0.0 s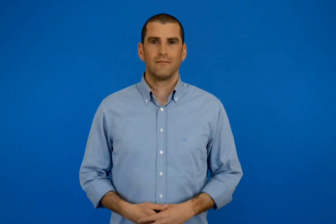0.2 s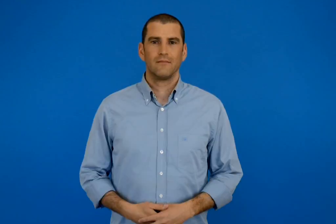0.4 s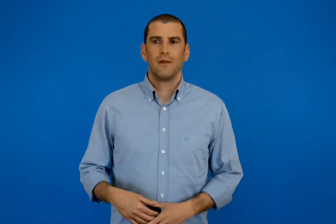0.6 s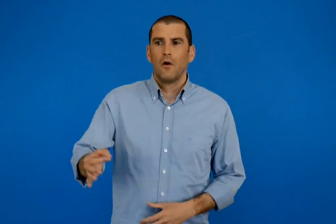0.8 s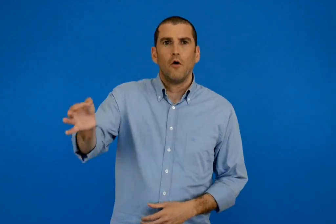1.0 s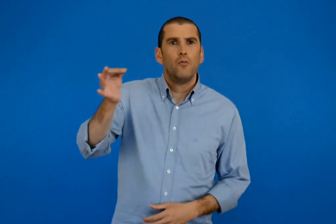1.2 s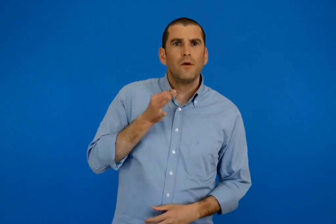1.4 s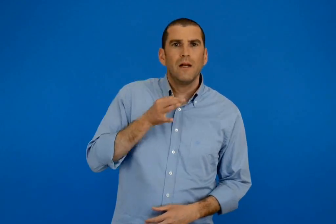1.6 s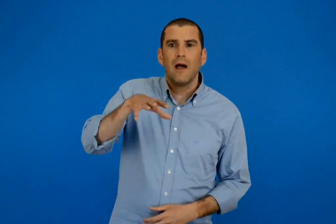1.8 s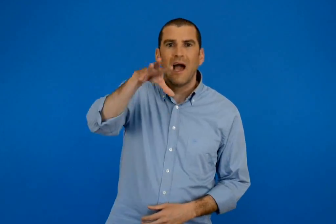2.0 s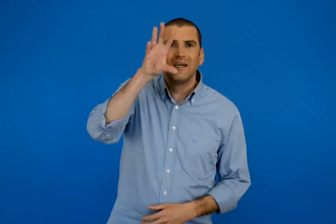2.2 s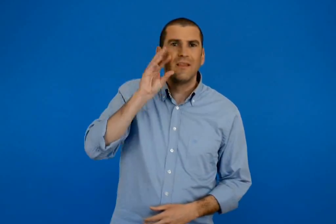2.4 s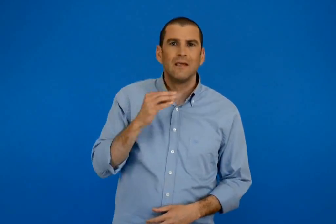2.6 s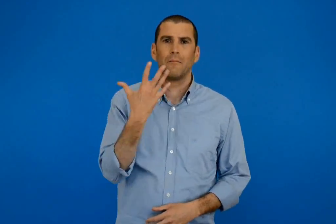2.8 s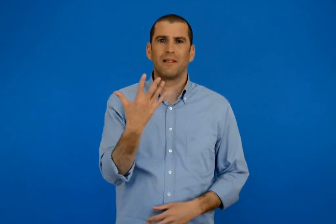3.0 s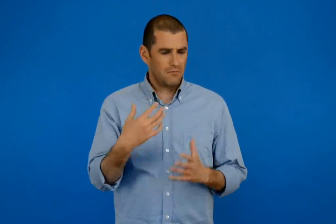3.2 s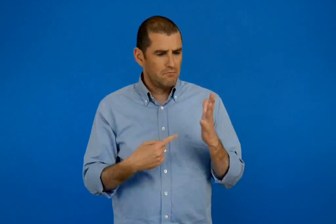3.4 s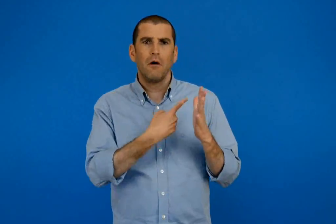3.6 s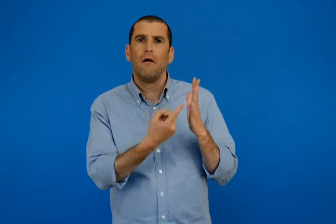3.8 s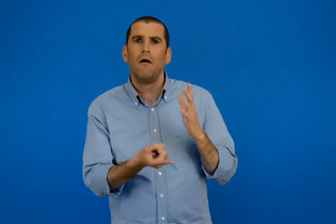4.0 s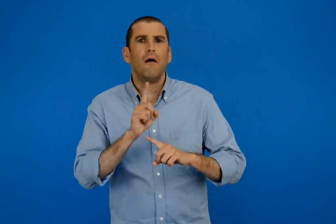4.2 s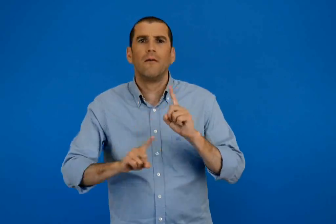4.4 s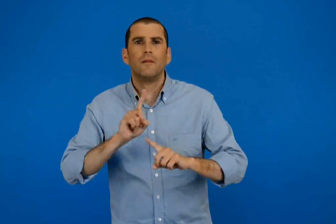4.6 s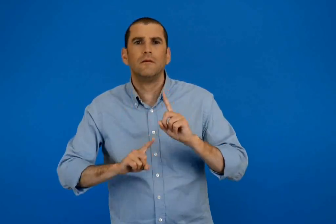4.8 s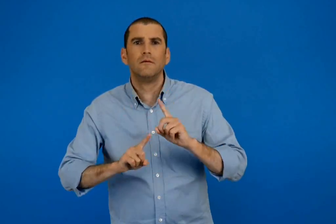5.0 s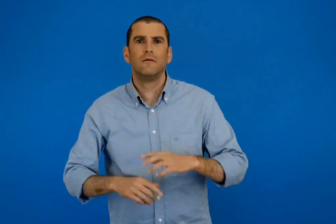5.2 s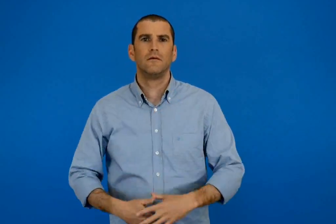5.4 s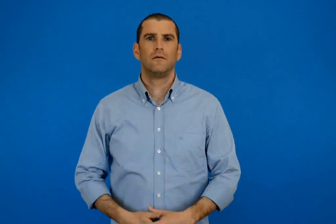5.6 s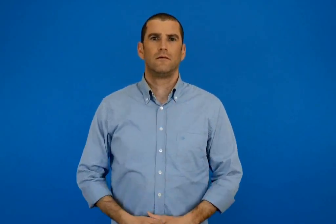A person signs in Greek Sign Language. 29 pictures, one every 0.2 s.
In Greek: μου είπαν ότι οι αισθήσεις είναι πέντε ποιες είναι ;
